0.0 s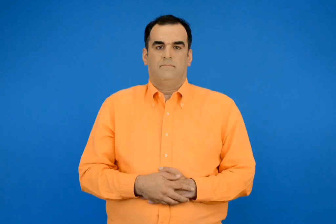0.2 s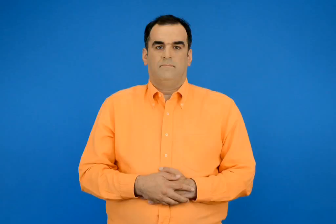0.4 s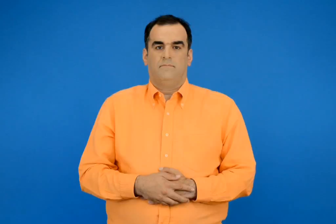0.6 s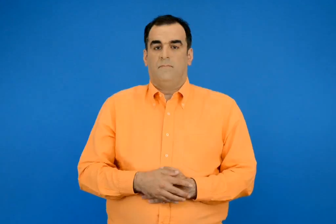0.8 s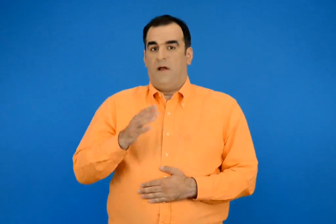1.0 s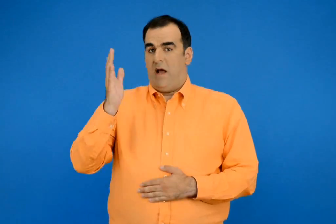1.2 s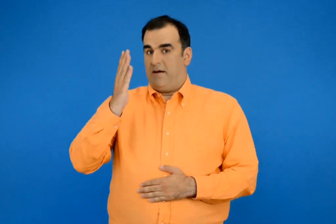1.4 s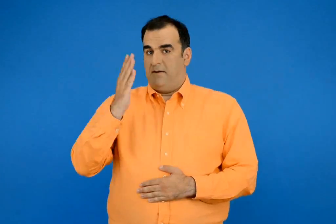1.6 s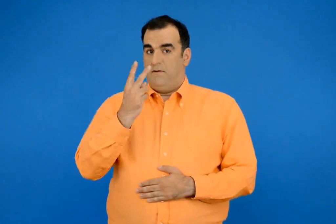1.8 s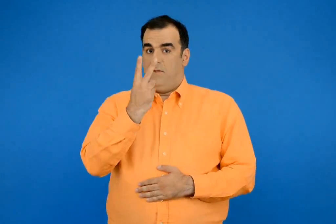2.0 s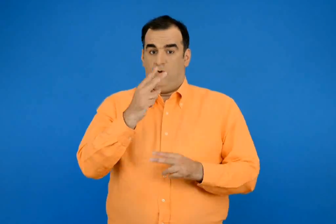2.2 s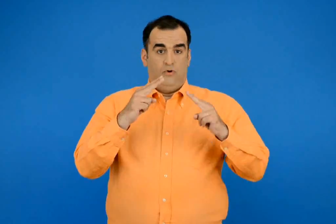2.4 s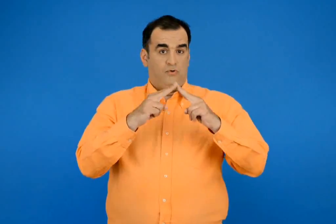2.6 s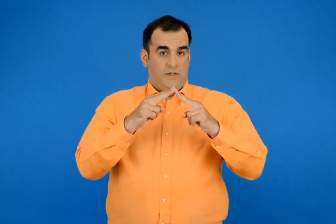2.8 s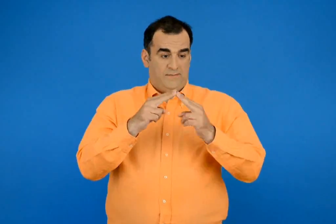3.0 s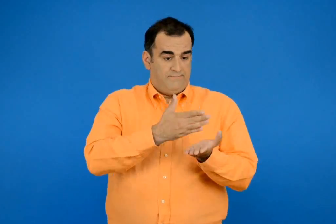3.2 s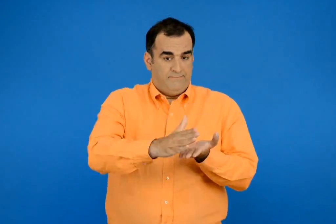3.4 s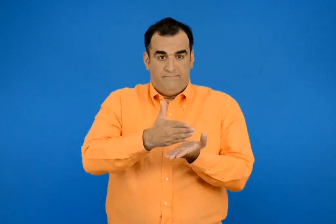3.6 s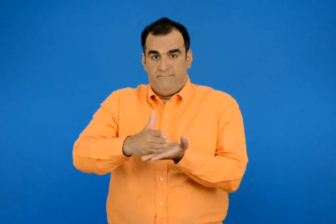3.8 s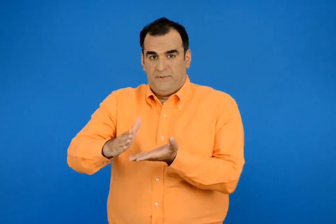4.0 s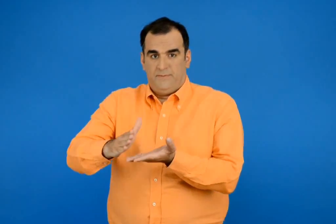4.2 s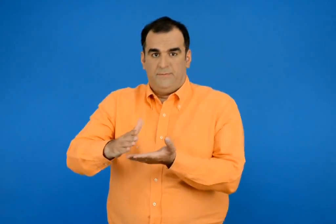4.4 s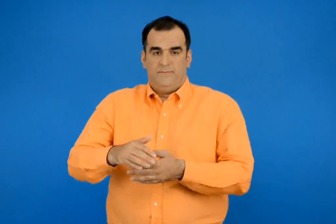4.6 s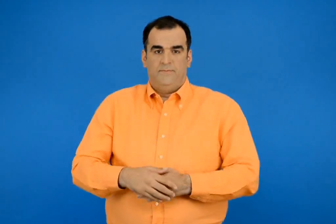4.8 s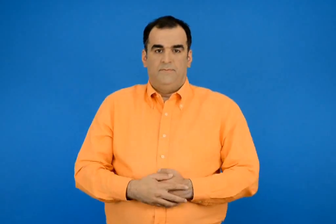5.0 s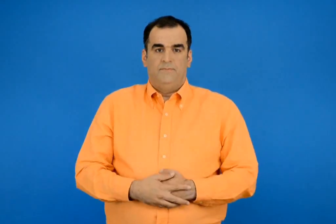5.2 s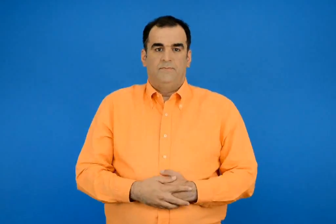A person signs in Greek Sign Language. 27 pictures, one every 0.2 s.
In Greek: αν μοιραστούν 2 σοκολάτες
